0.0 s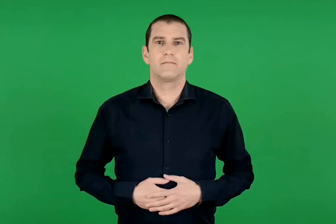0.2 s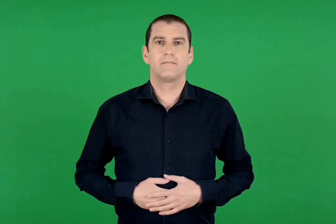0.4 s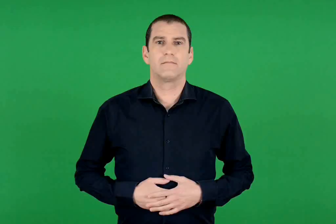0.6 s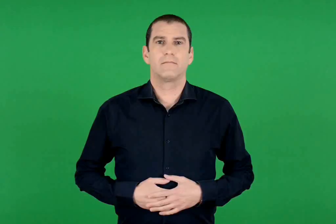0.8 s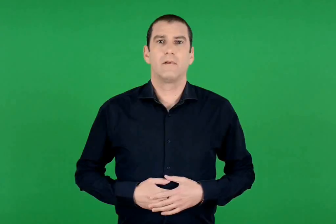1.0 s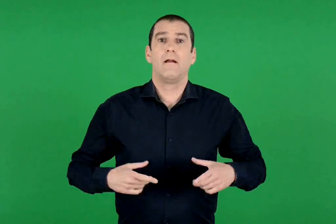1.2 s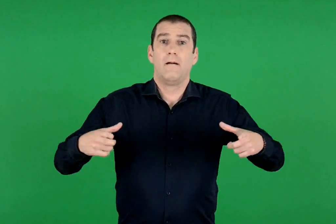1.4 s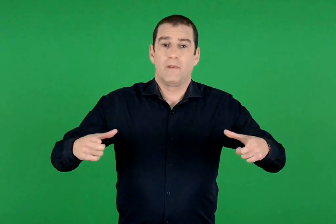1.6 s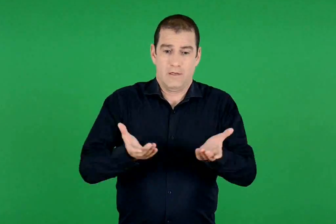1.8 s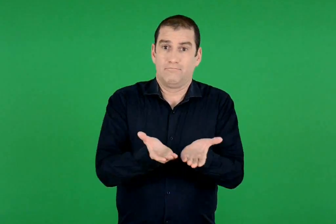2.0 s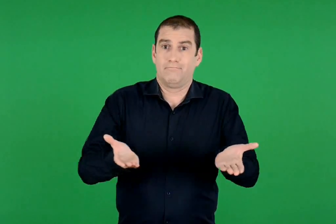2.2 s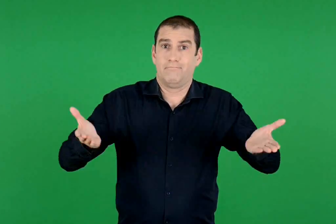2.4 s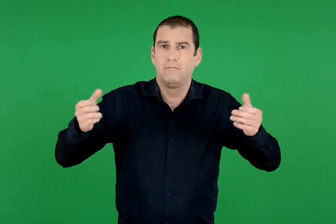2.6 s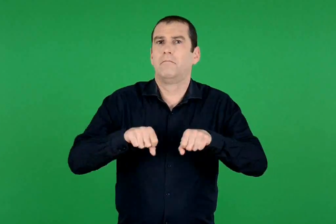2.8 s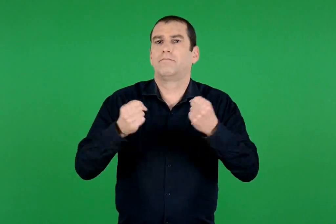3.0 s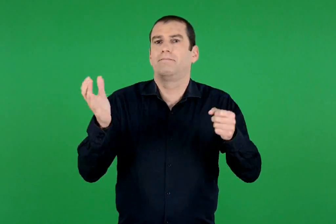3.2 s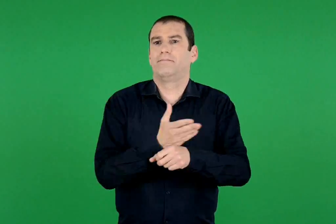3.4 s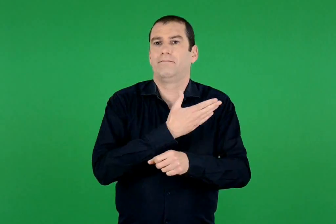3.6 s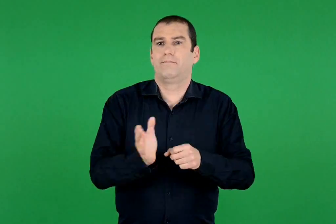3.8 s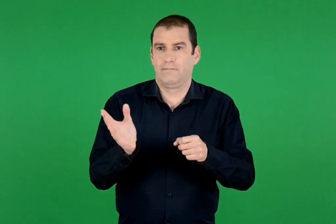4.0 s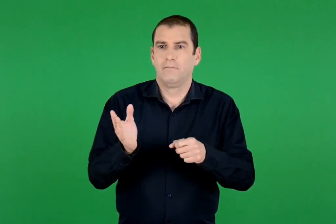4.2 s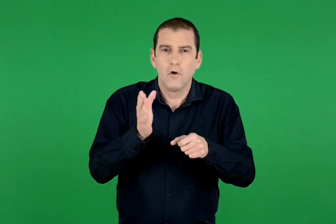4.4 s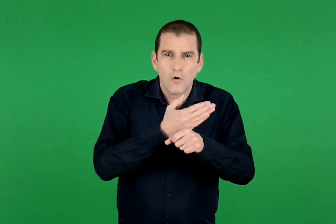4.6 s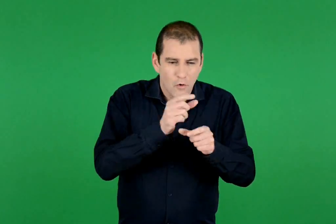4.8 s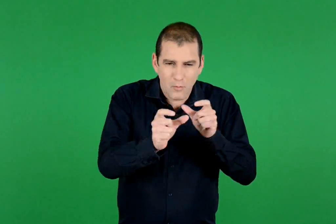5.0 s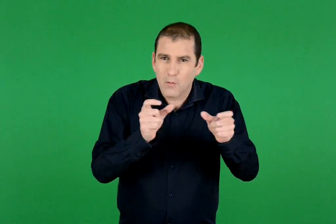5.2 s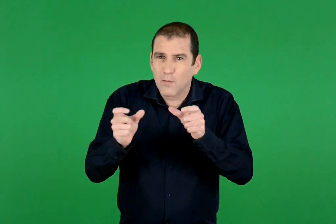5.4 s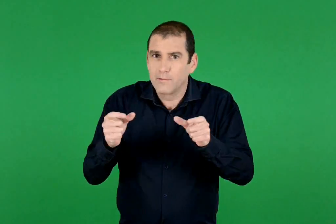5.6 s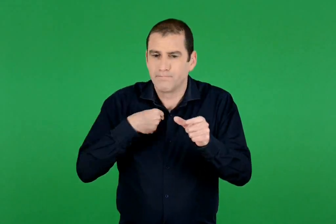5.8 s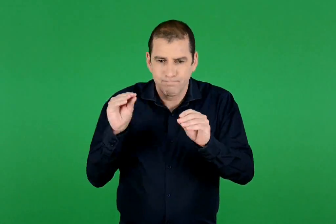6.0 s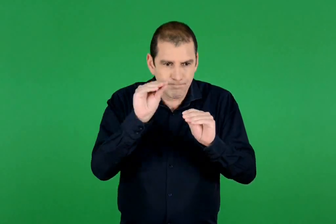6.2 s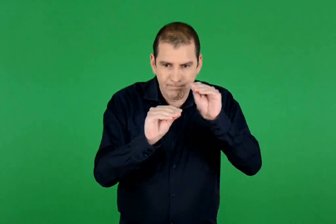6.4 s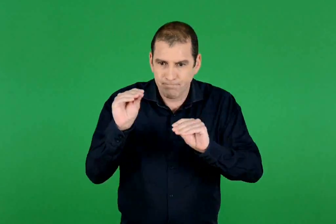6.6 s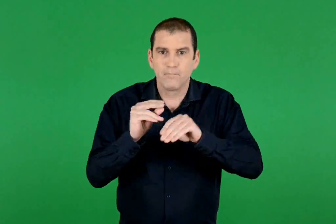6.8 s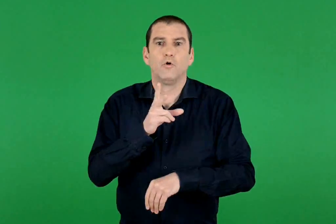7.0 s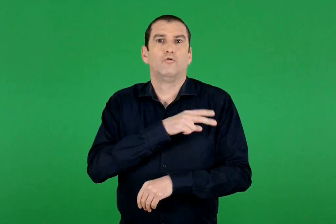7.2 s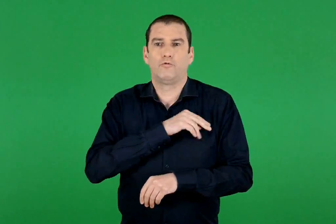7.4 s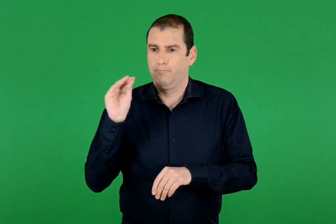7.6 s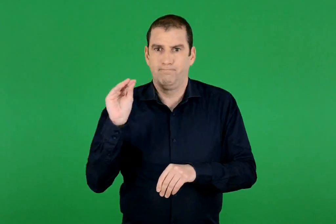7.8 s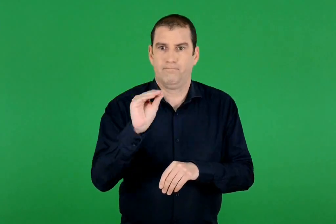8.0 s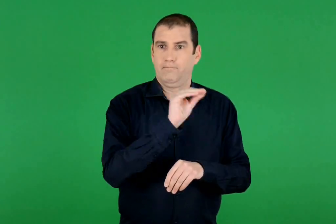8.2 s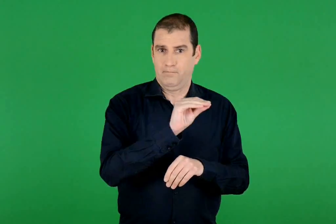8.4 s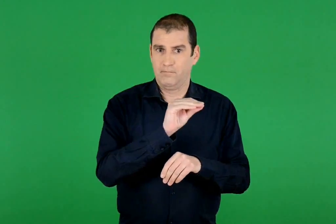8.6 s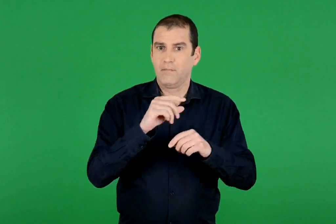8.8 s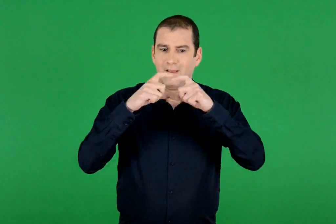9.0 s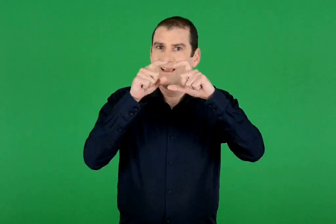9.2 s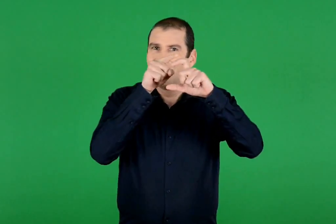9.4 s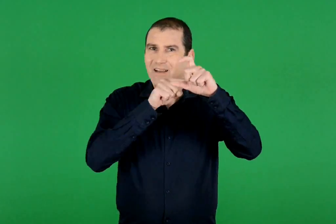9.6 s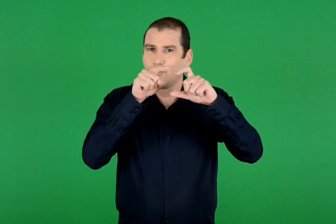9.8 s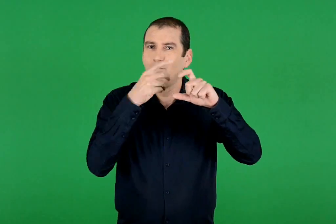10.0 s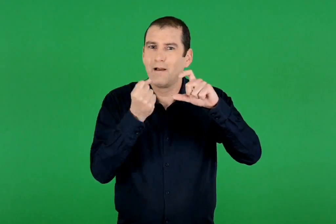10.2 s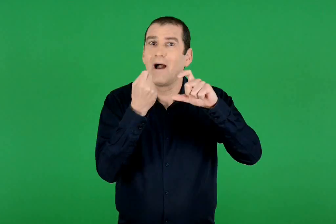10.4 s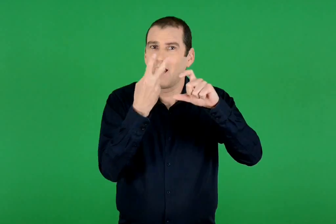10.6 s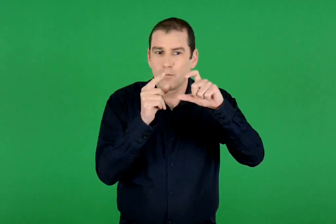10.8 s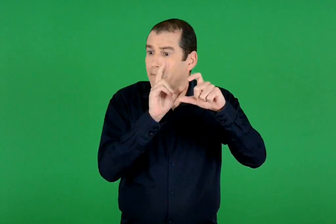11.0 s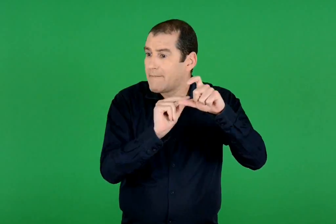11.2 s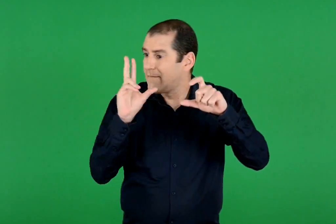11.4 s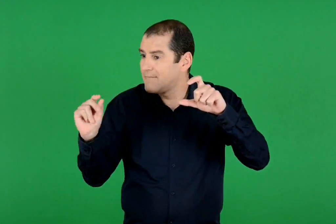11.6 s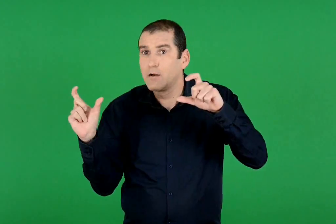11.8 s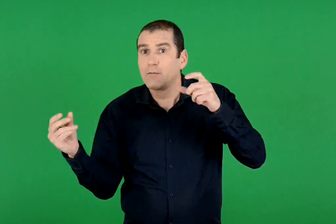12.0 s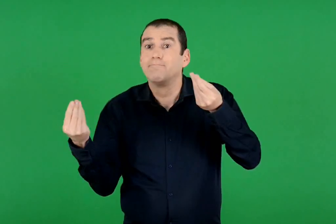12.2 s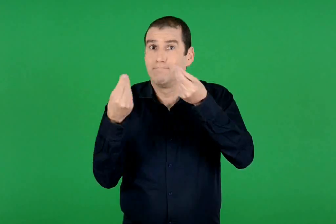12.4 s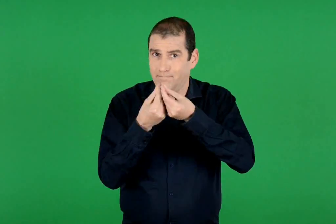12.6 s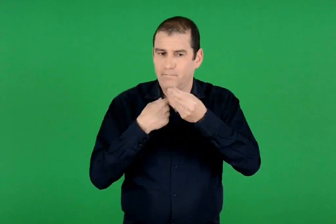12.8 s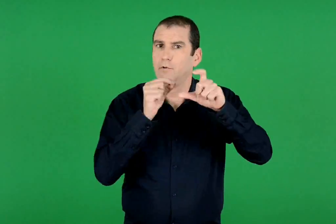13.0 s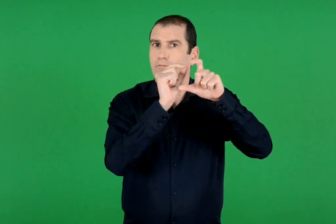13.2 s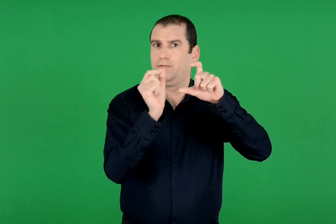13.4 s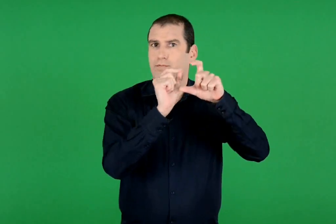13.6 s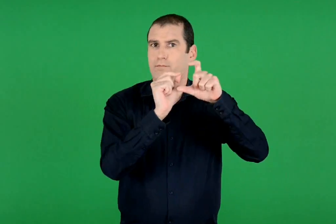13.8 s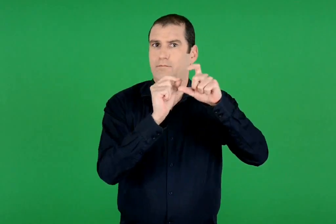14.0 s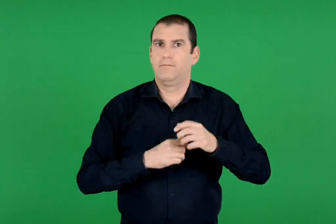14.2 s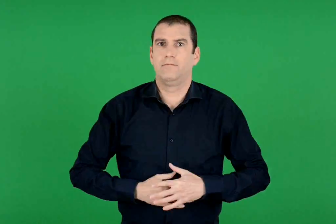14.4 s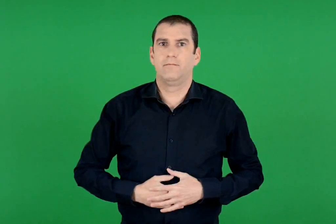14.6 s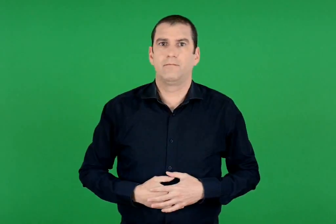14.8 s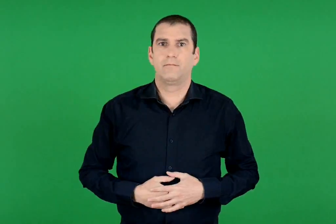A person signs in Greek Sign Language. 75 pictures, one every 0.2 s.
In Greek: η πιατέλα έσπασε! βάζω τα κομμάτια στη σωστή τους θέση. γράφω μέσα στα κυκλάκια τον αριθμό που αντιστοιχεί σε κάθε κομμάτι
